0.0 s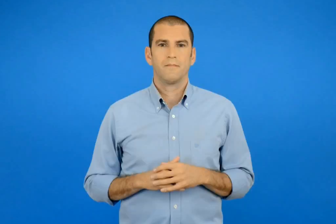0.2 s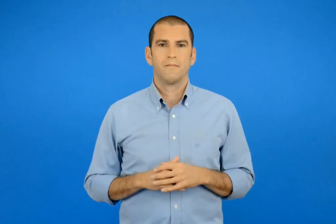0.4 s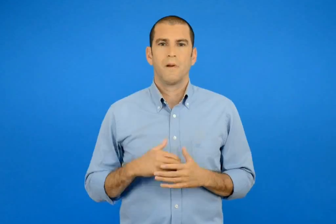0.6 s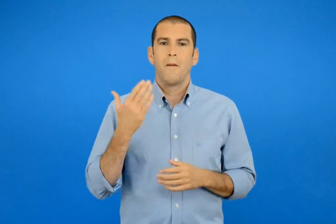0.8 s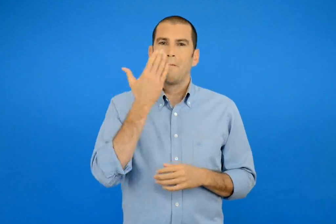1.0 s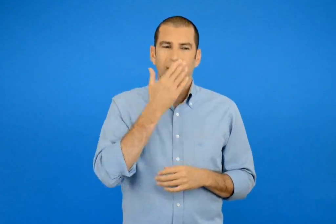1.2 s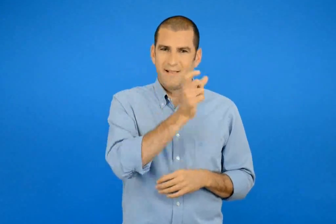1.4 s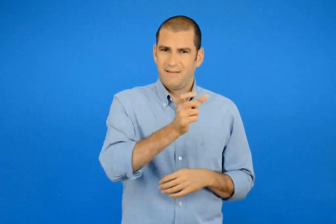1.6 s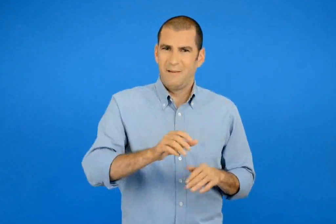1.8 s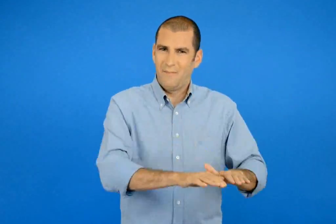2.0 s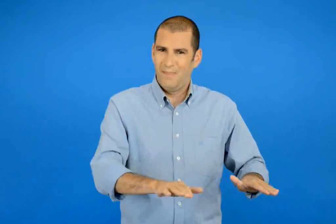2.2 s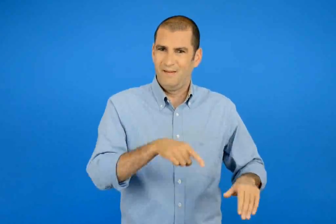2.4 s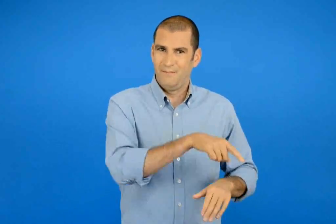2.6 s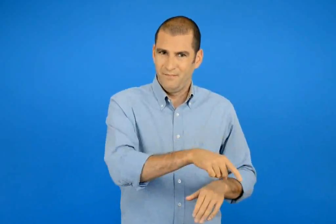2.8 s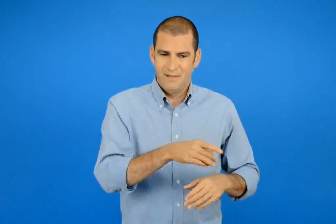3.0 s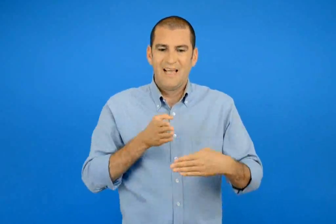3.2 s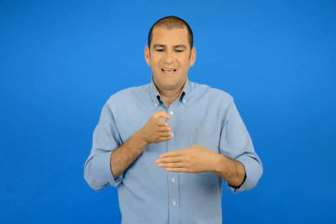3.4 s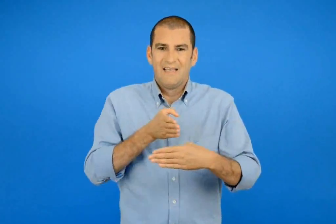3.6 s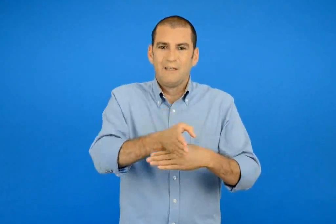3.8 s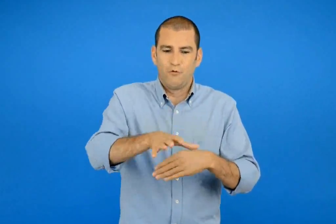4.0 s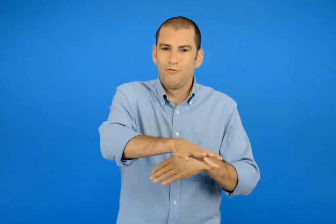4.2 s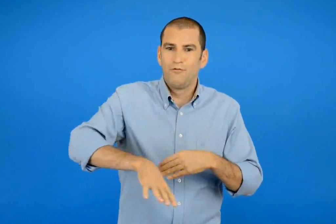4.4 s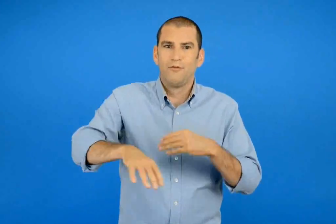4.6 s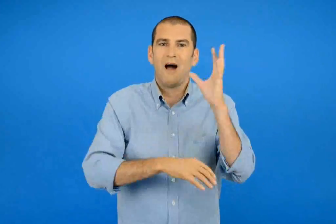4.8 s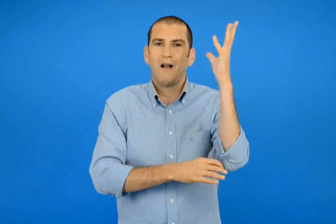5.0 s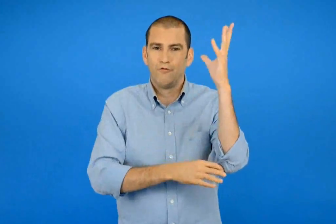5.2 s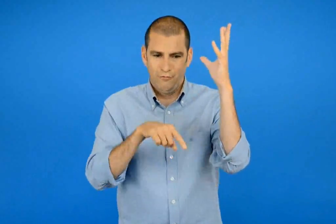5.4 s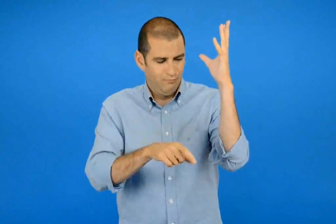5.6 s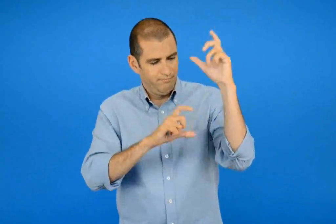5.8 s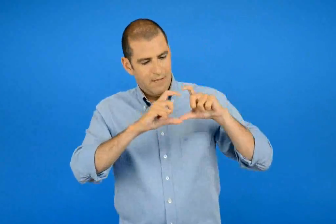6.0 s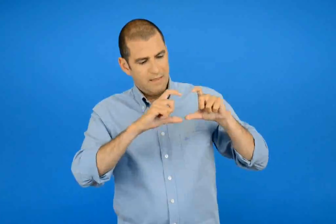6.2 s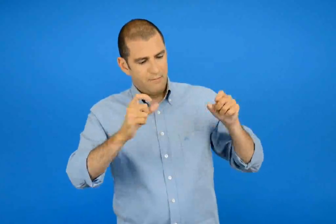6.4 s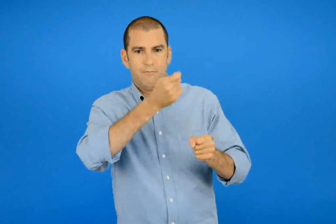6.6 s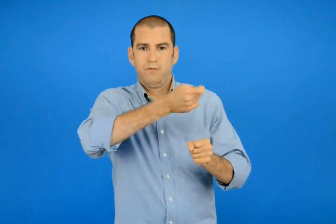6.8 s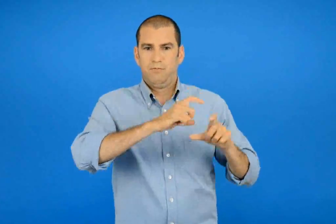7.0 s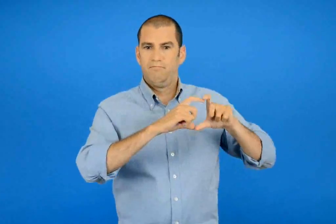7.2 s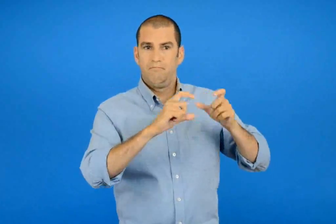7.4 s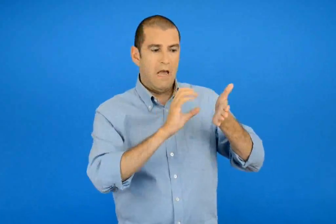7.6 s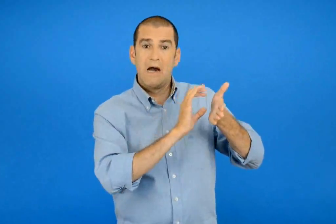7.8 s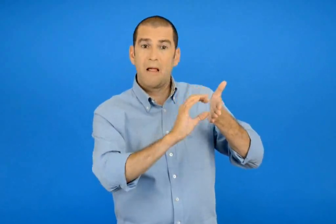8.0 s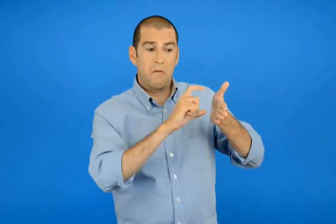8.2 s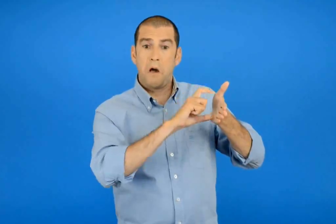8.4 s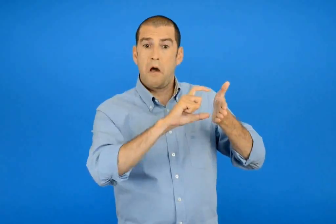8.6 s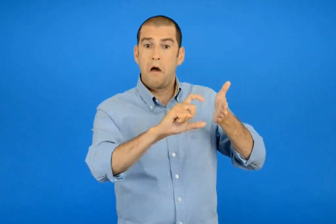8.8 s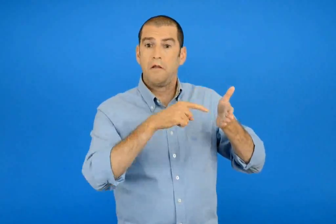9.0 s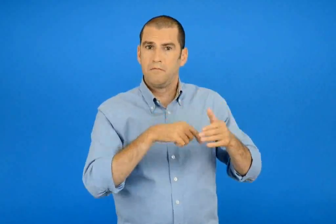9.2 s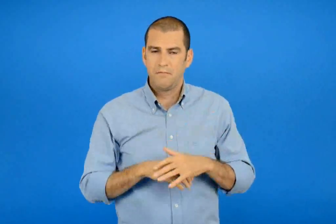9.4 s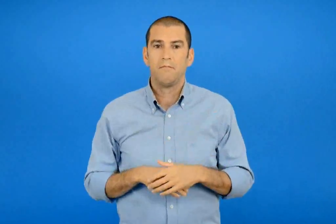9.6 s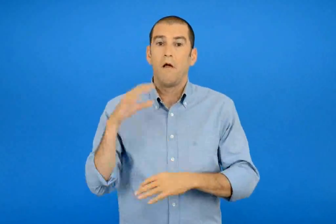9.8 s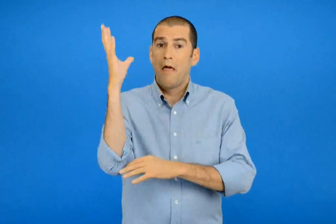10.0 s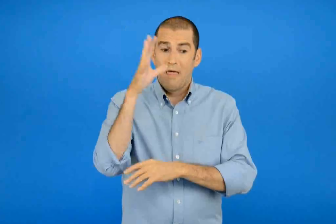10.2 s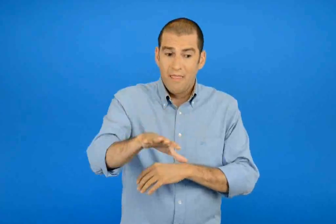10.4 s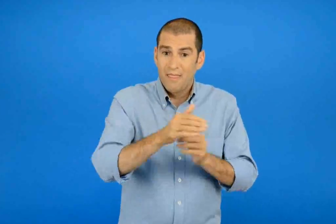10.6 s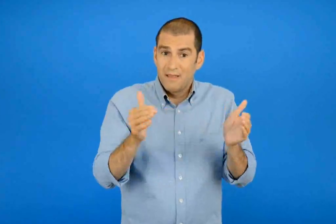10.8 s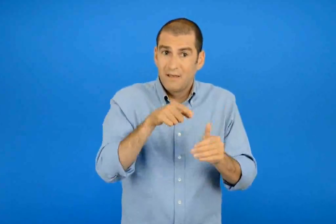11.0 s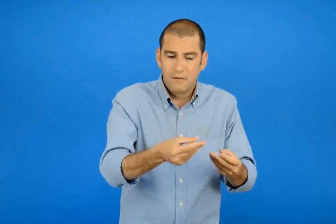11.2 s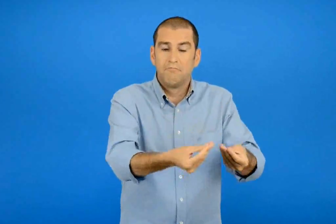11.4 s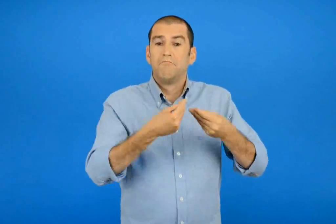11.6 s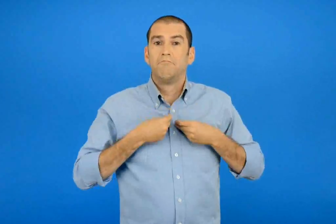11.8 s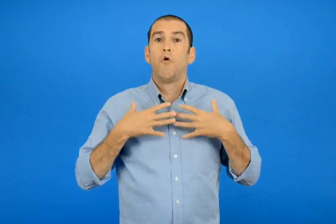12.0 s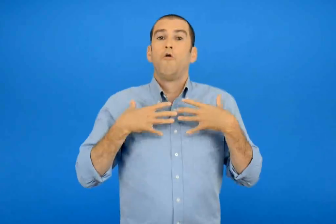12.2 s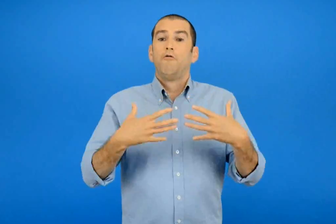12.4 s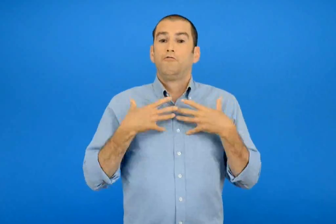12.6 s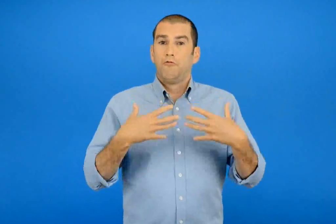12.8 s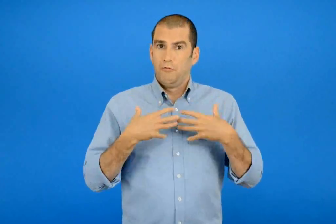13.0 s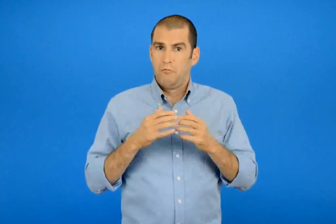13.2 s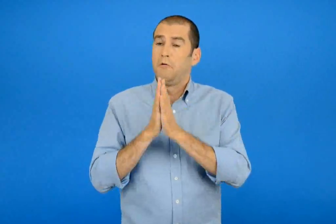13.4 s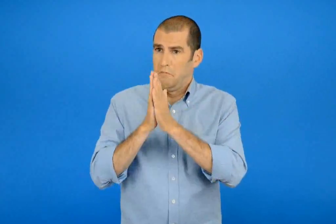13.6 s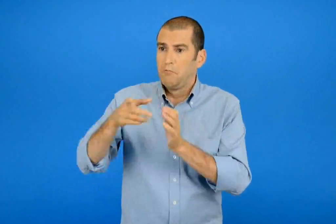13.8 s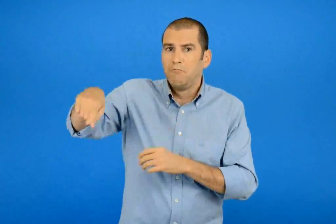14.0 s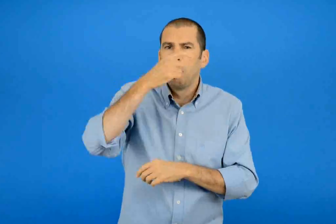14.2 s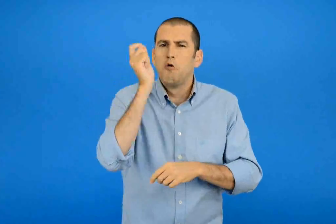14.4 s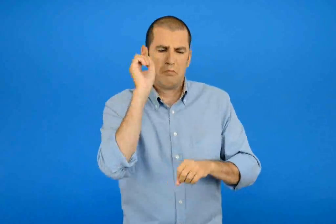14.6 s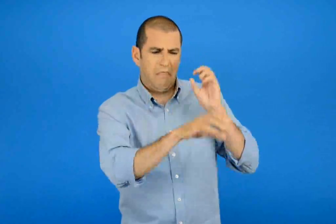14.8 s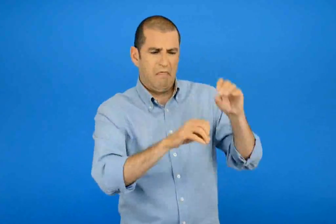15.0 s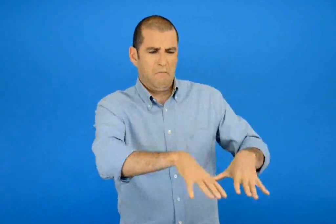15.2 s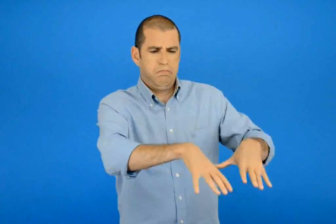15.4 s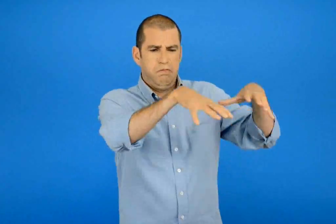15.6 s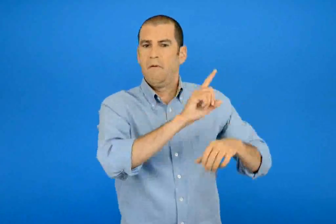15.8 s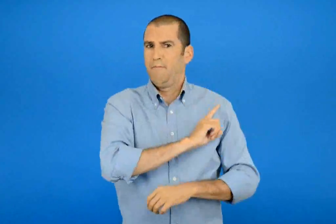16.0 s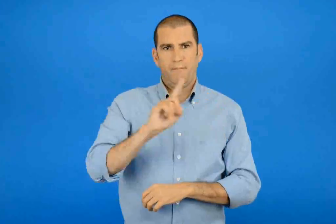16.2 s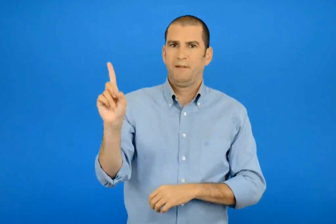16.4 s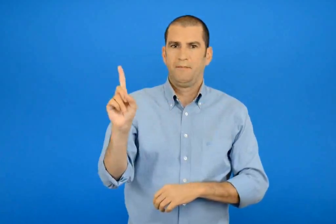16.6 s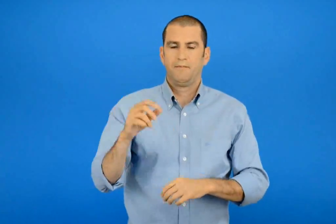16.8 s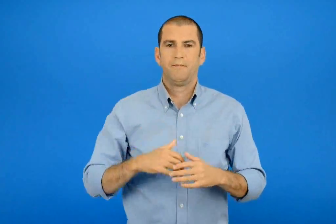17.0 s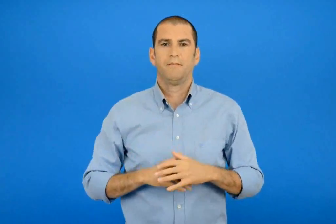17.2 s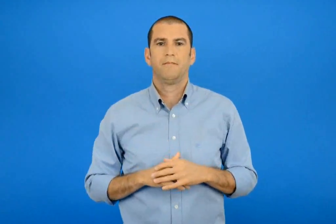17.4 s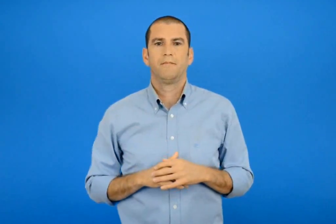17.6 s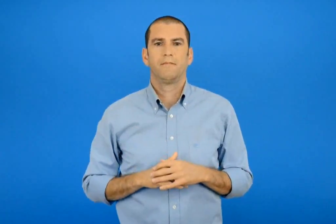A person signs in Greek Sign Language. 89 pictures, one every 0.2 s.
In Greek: οι μικροί μαθητές κρέμασαν στην είσοδο του άλσους μια ταμπέλα με μεγάλα γράμματα το δασάκι μας χαρίζει οξυγόνο μην το κάνετε σκουπιδότοπο
